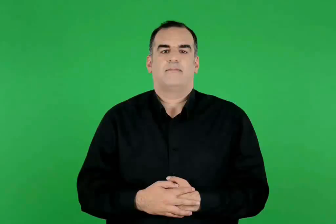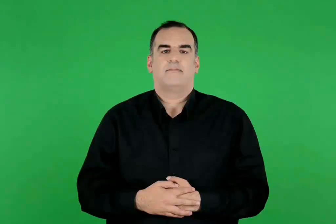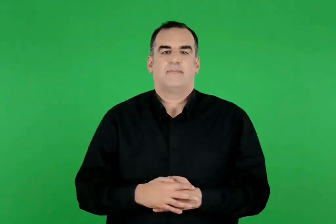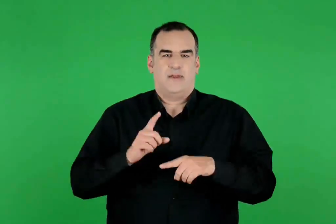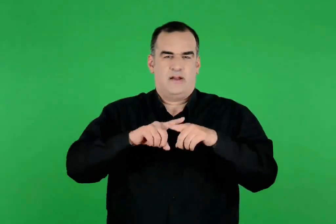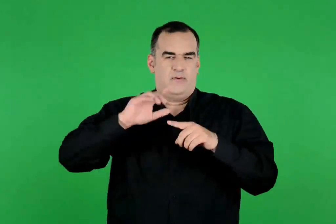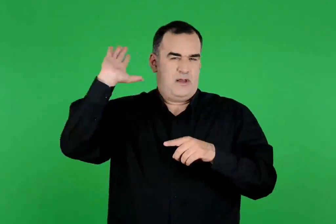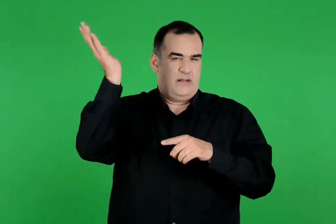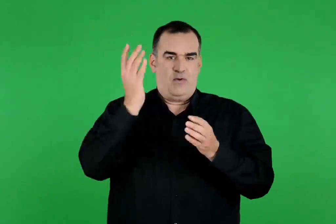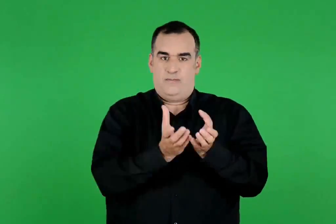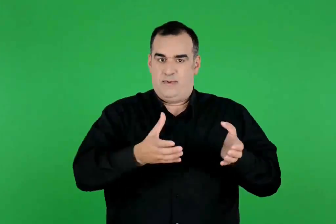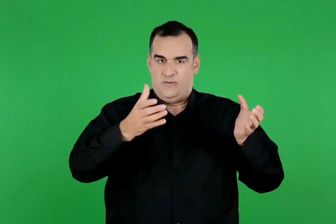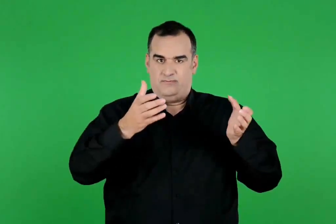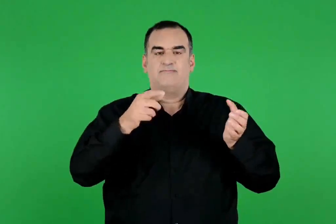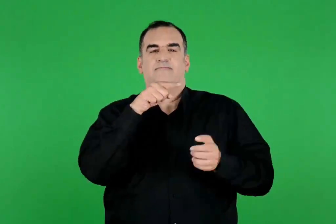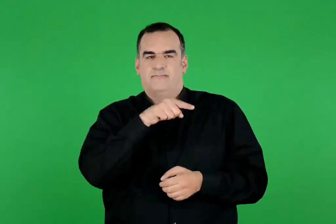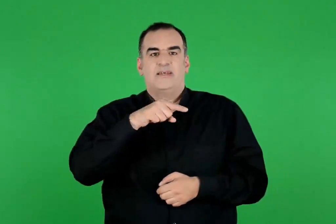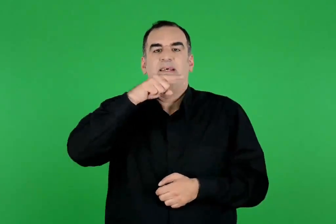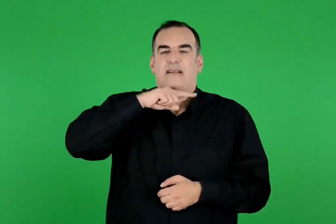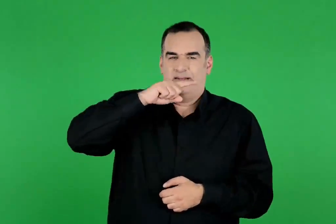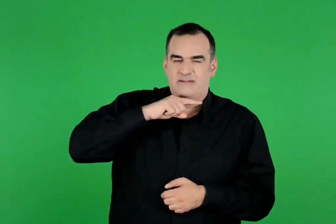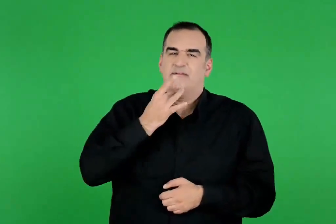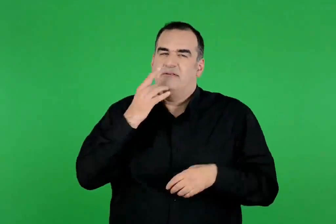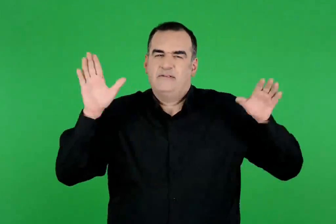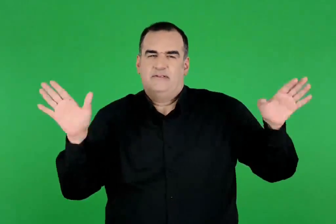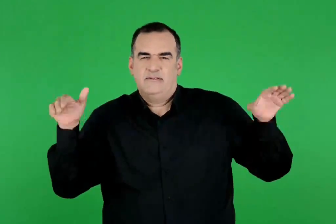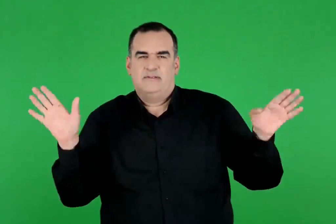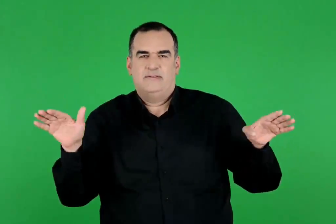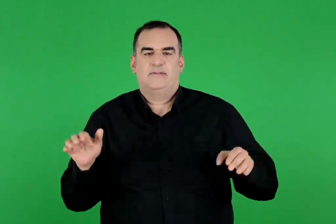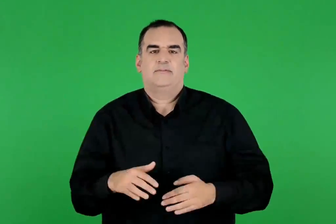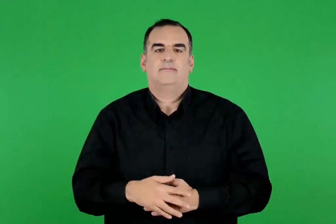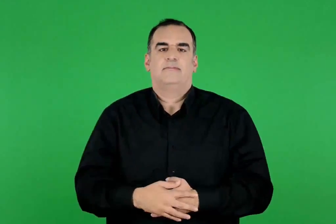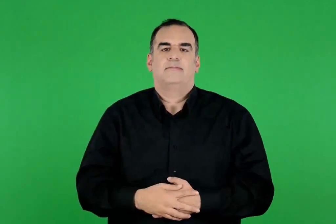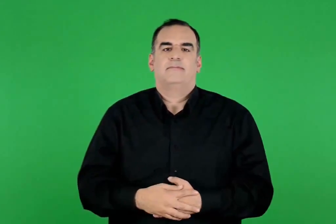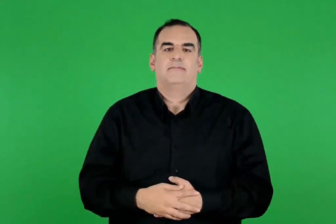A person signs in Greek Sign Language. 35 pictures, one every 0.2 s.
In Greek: ο ηρακλής και οι στυμφαλίδες όρνιθες. από αρχαίο ελληνικό αγγείο
